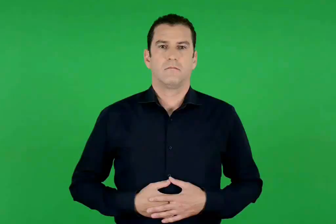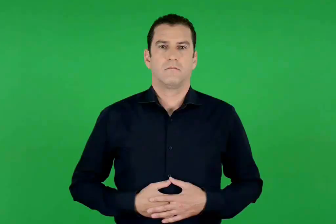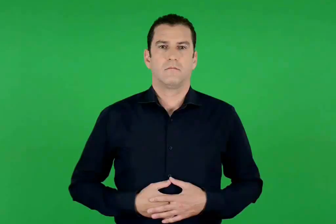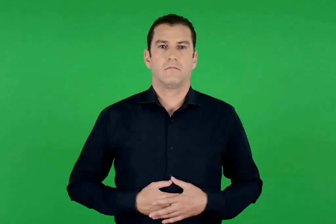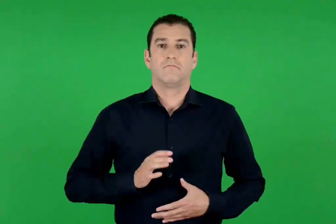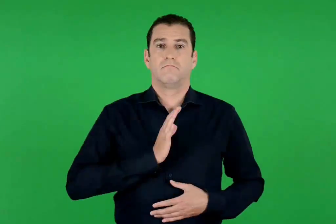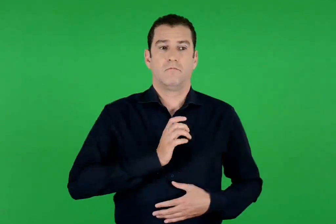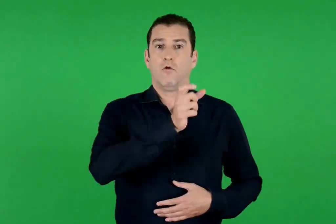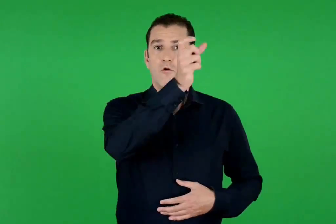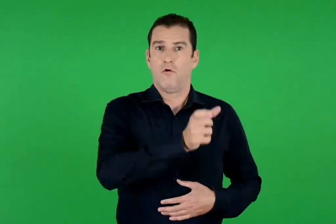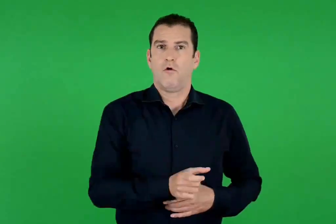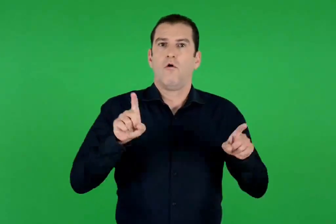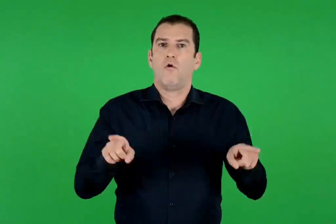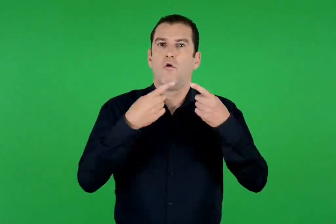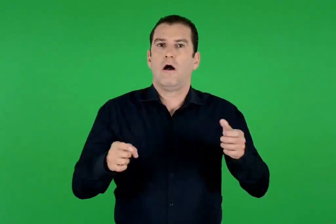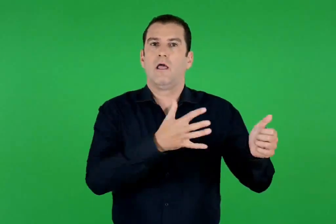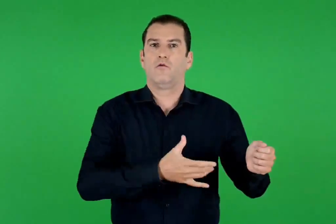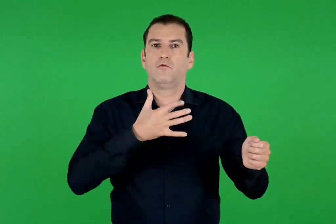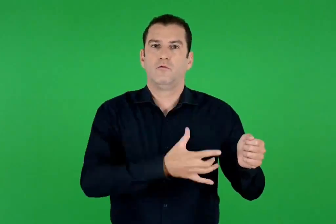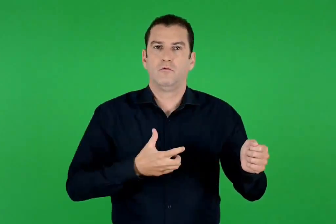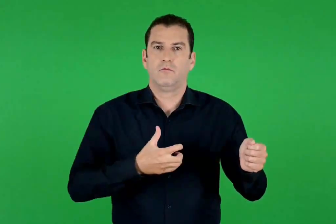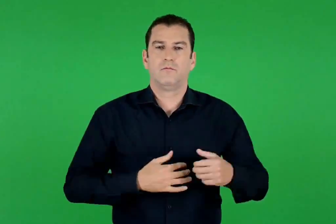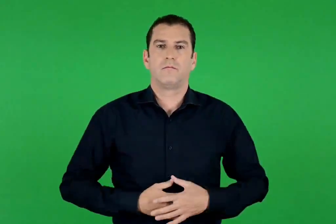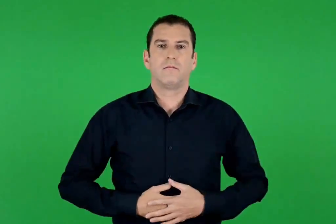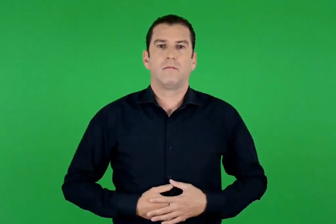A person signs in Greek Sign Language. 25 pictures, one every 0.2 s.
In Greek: ο αοιδός
